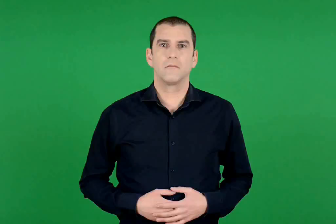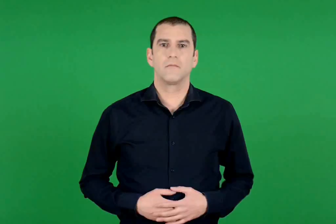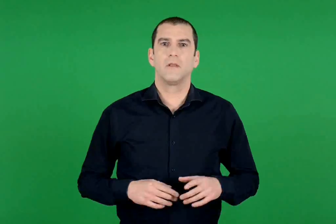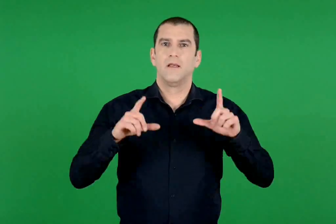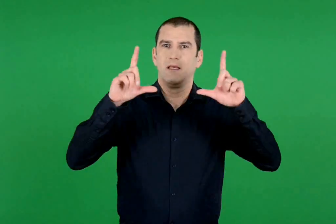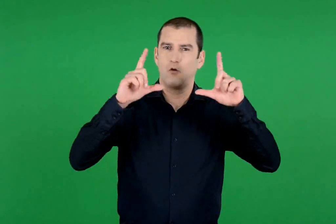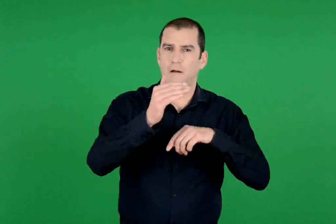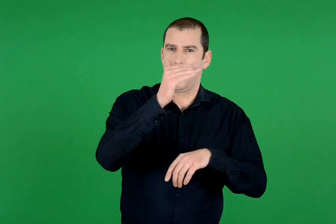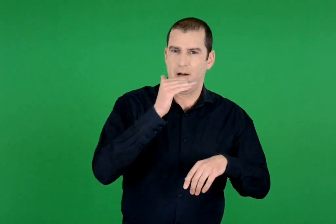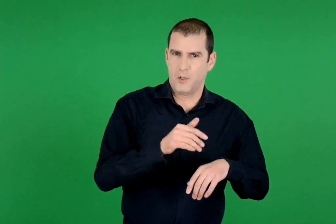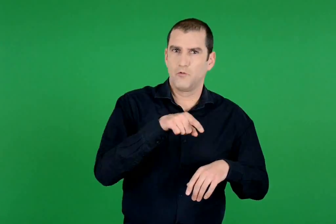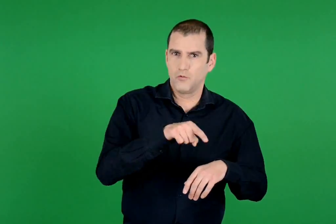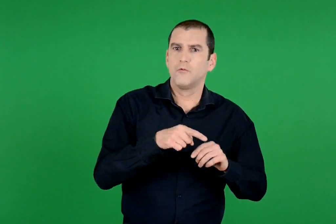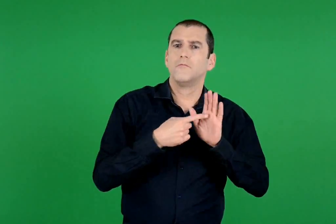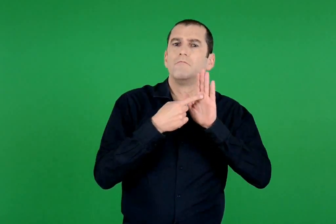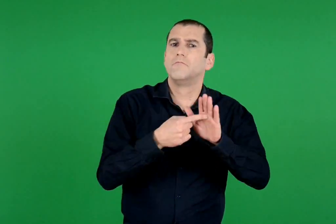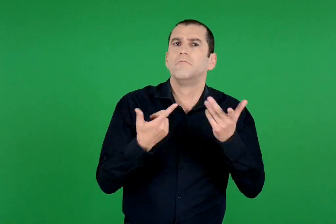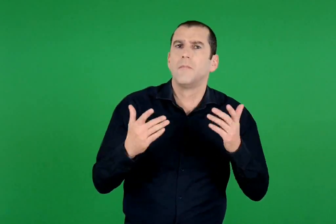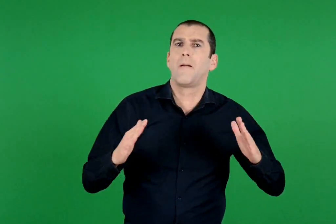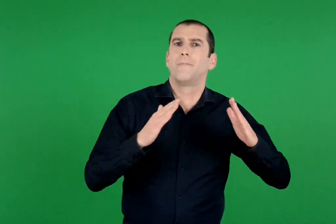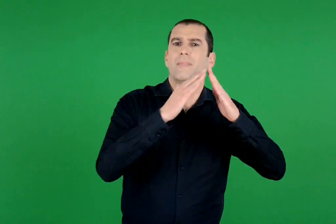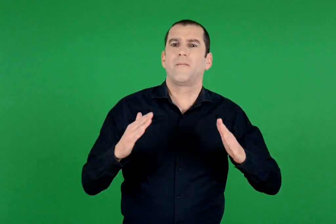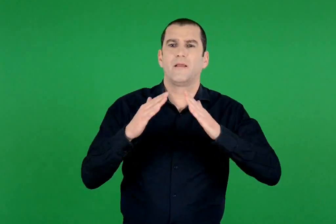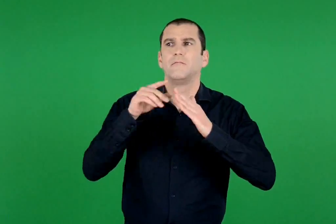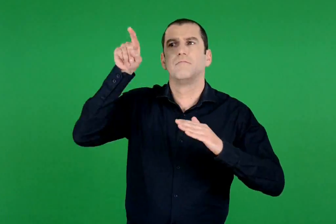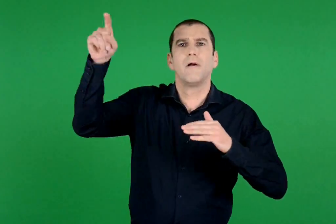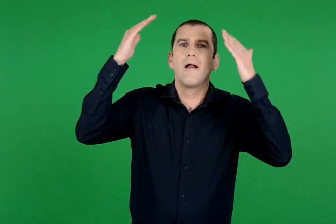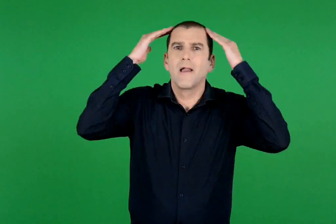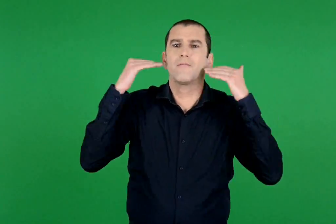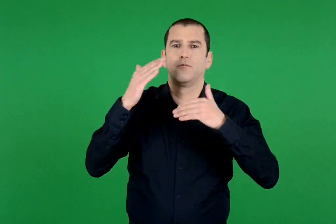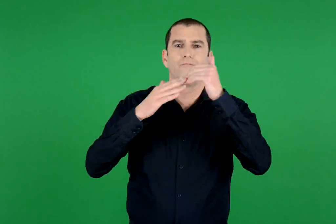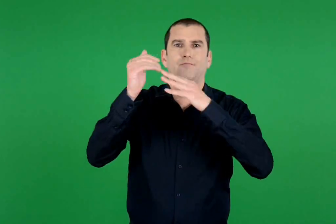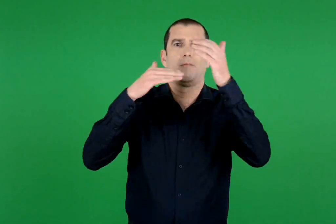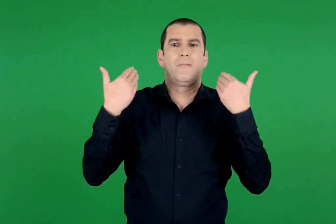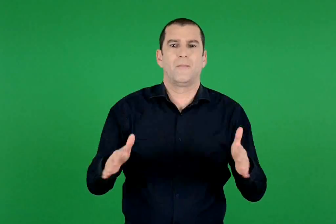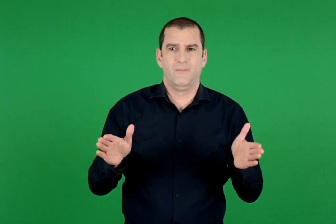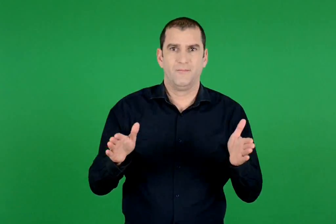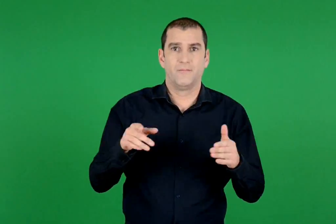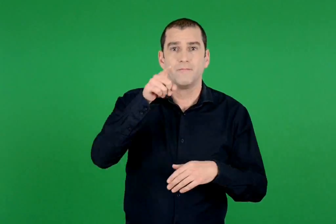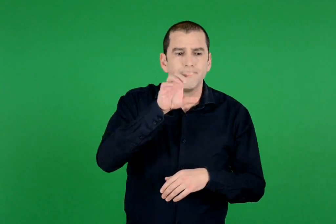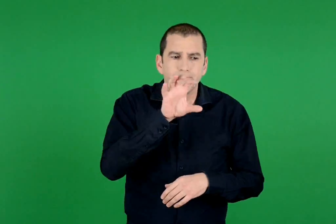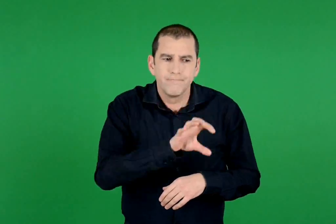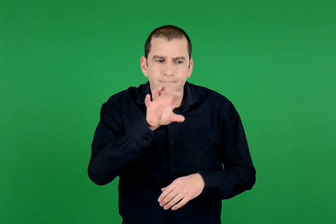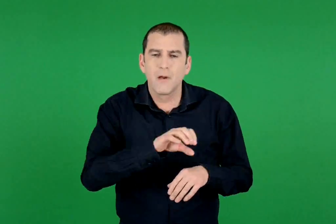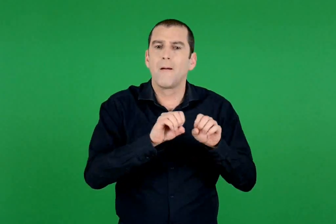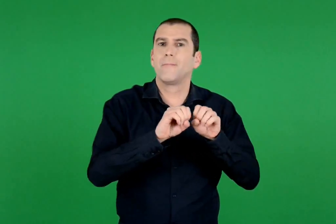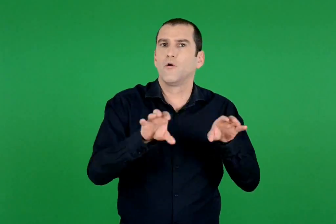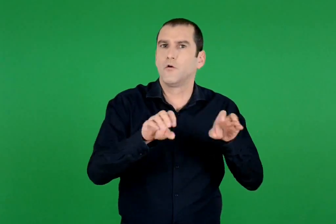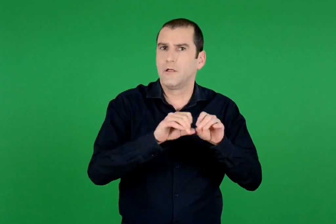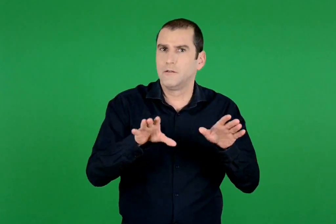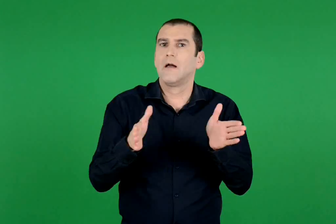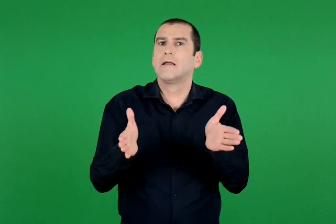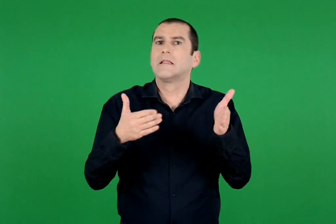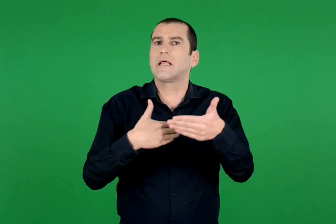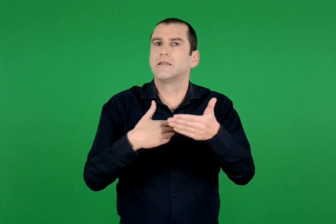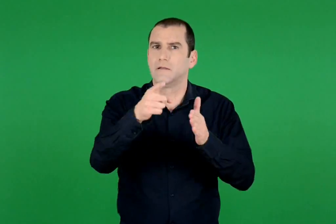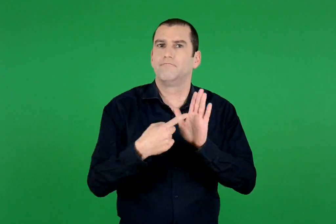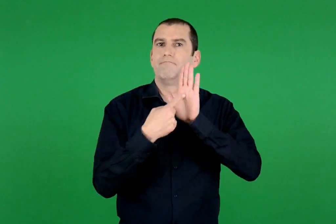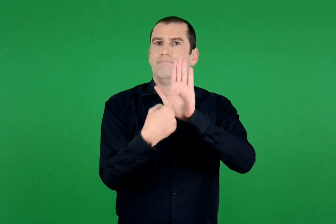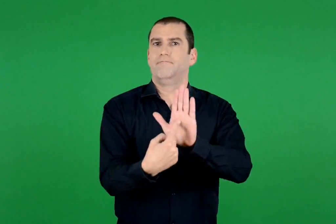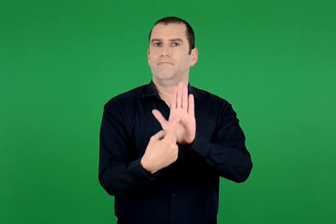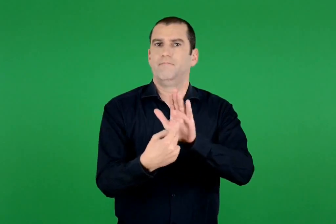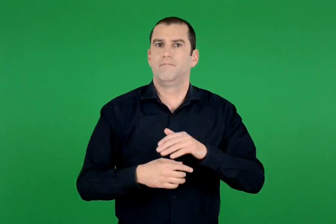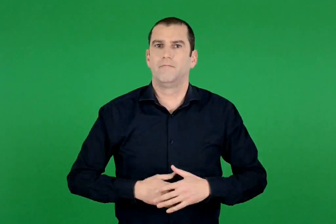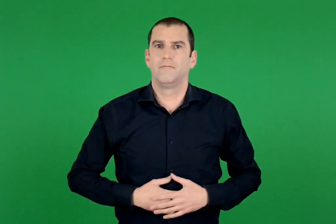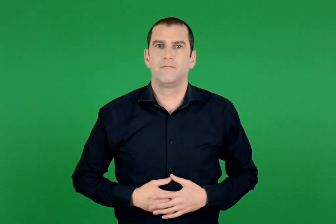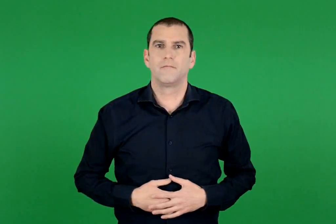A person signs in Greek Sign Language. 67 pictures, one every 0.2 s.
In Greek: η παρακάτω εικόνα δείχνει μια από τις πυραμίδες που χτίστηκαν στην αίγυπτο. βρες πληροφορίες για αυτές και παρουσίασέ τες στην τάξη
